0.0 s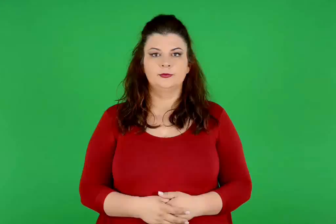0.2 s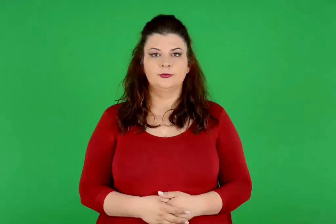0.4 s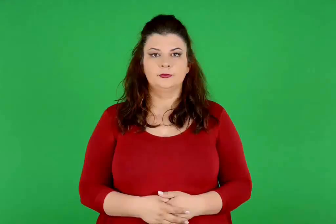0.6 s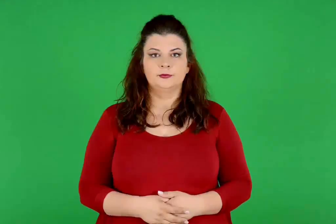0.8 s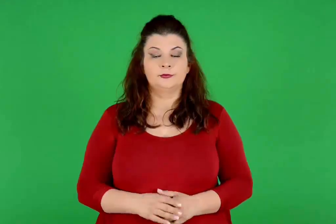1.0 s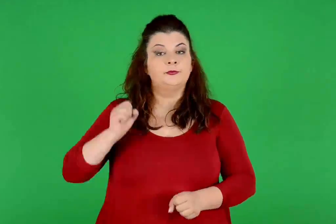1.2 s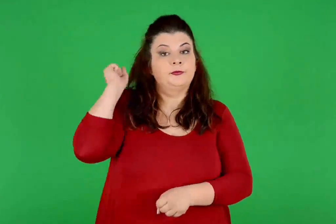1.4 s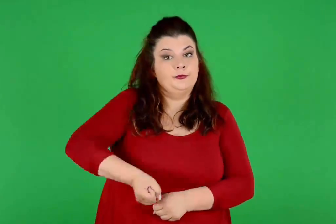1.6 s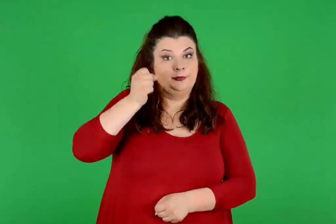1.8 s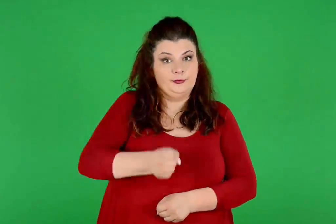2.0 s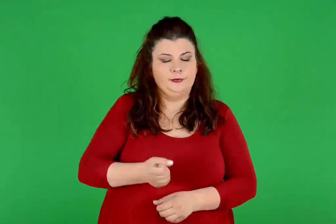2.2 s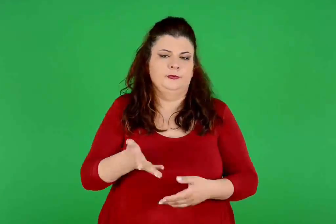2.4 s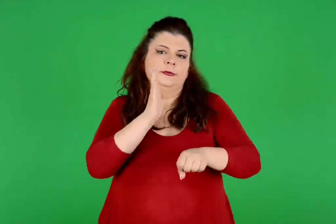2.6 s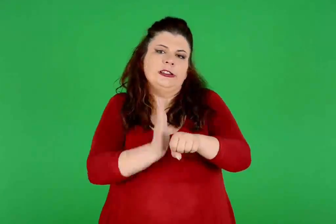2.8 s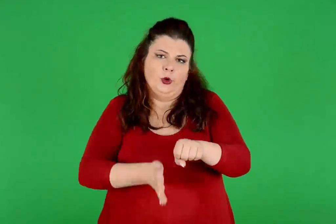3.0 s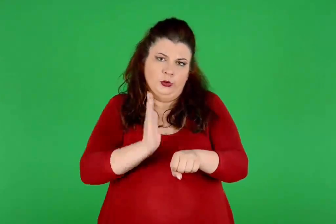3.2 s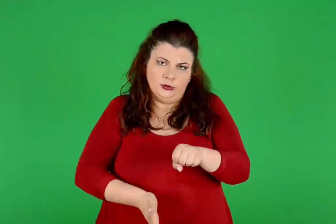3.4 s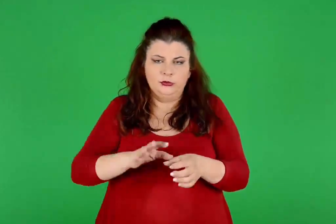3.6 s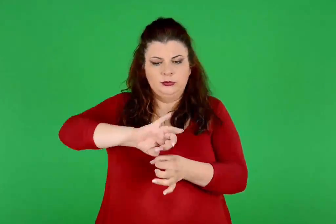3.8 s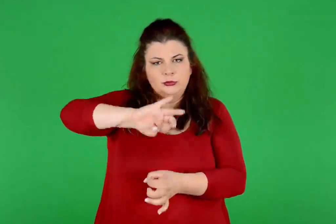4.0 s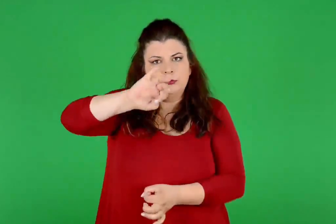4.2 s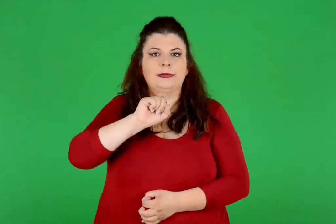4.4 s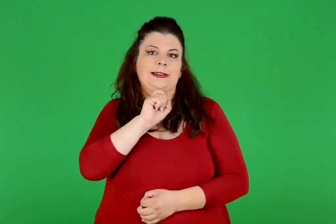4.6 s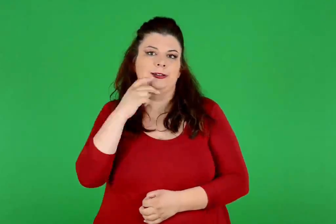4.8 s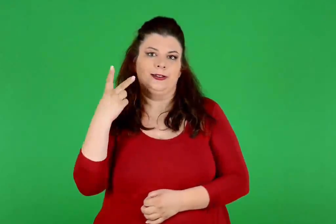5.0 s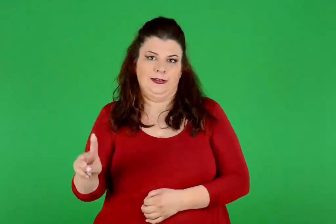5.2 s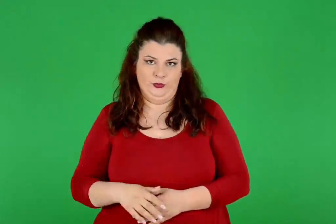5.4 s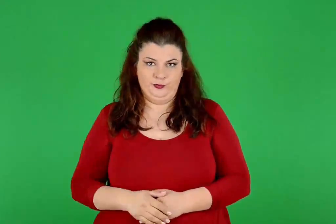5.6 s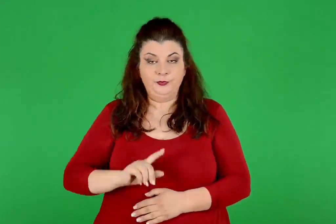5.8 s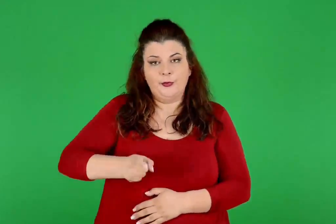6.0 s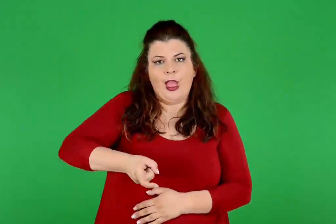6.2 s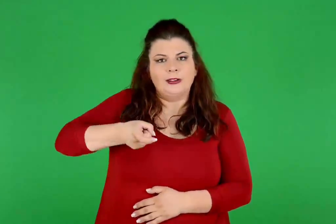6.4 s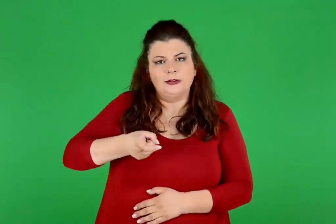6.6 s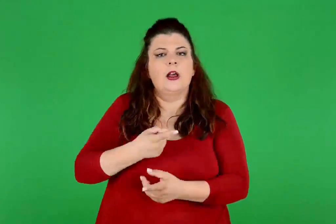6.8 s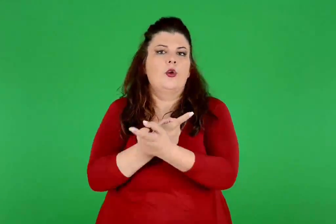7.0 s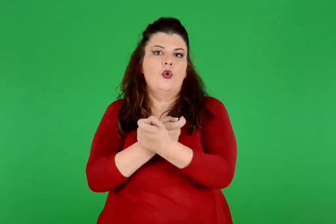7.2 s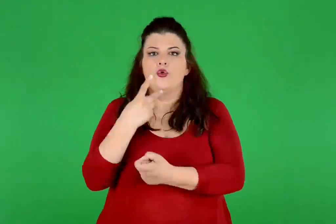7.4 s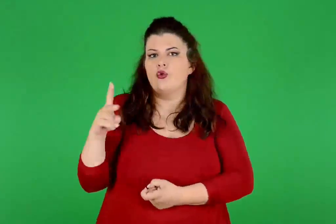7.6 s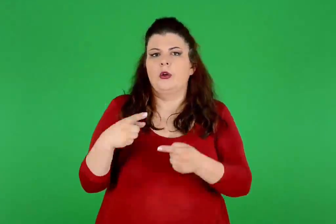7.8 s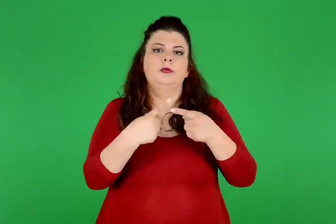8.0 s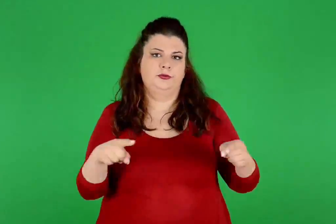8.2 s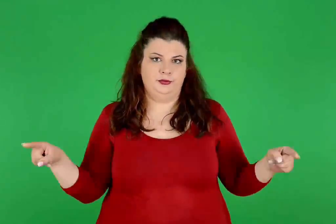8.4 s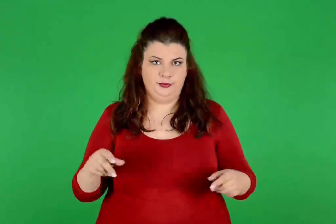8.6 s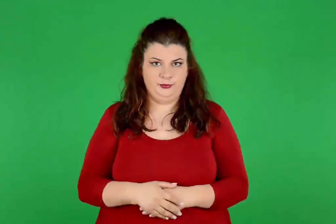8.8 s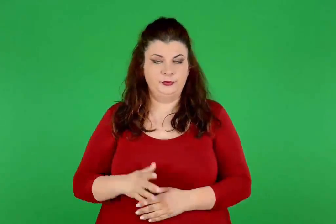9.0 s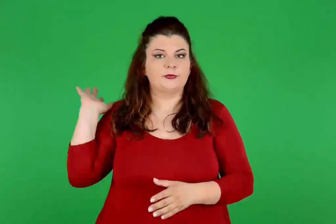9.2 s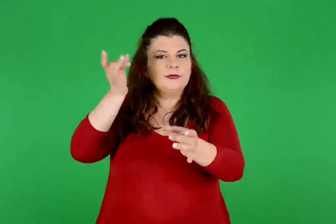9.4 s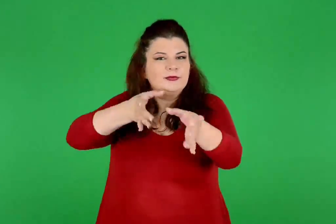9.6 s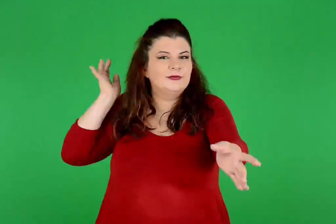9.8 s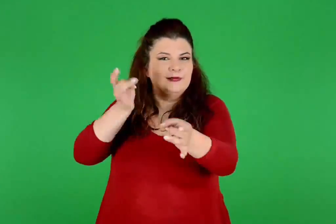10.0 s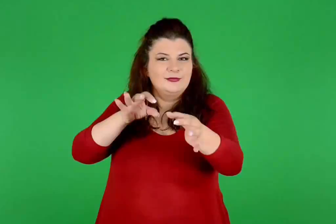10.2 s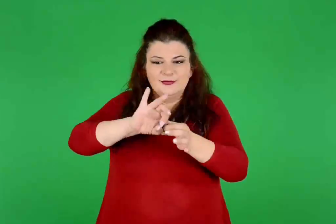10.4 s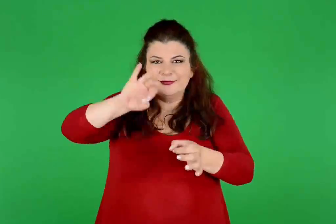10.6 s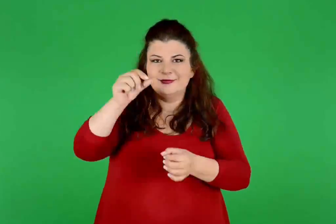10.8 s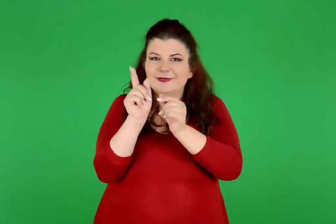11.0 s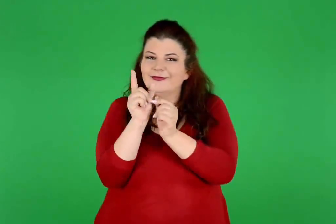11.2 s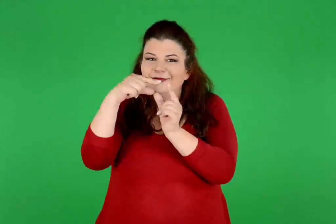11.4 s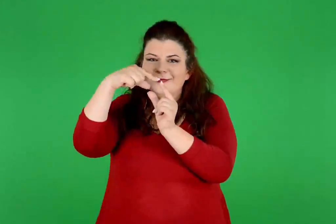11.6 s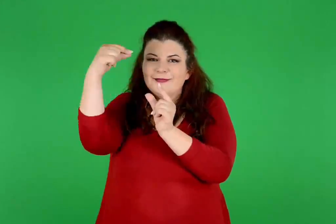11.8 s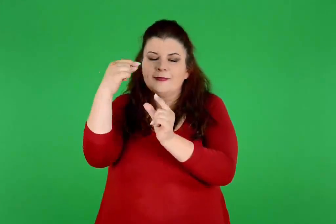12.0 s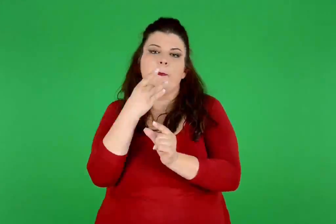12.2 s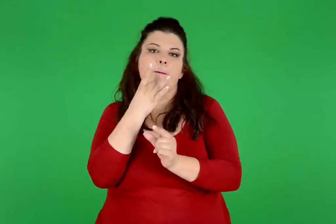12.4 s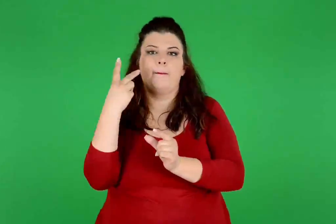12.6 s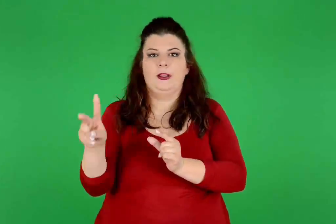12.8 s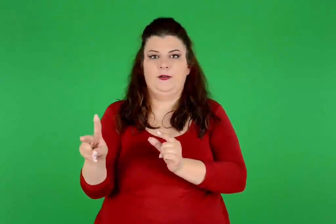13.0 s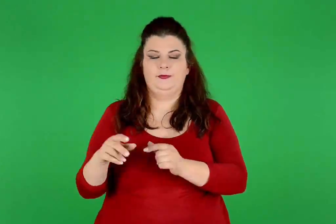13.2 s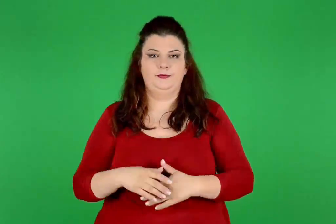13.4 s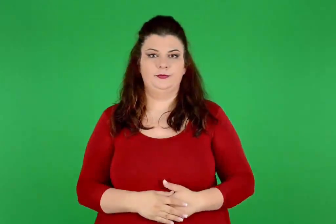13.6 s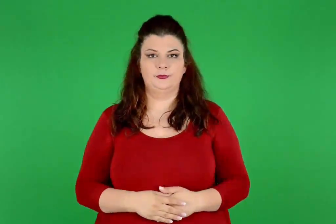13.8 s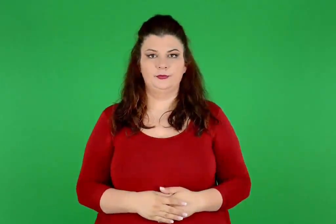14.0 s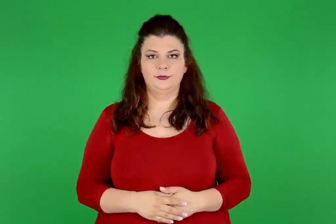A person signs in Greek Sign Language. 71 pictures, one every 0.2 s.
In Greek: πέλεκυς τσεκούρι με ξύλινη λαβή , κοκάλινα αγκίστρια , αιχμή από πέτρινο βέλος
